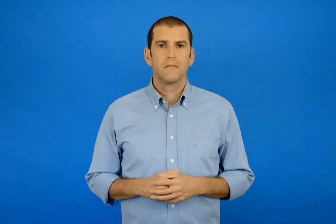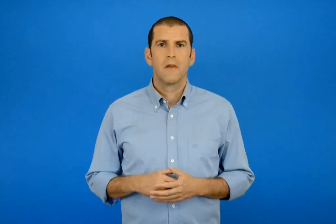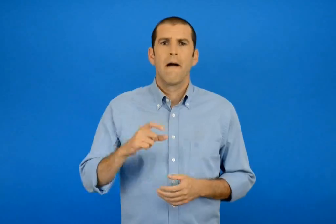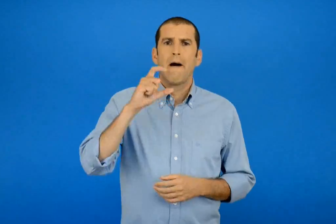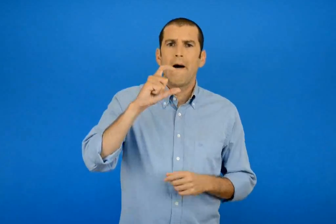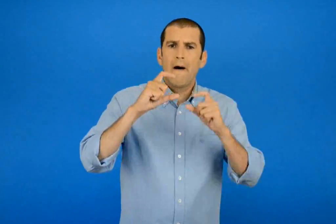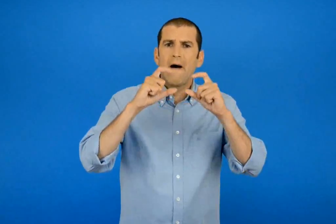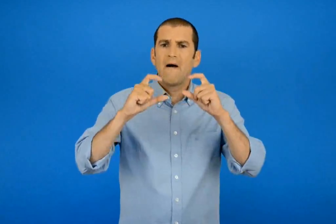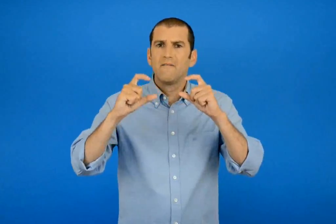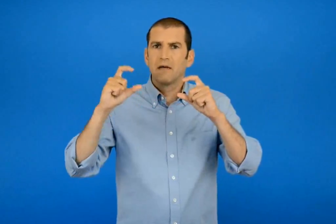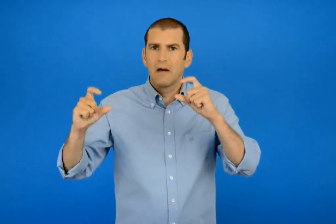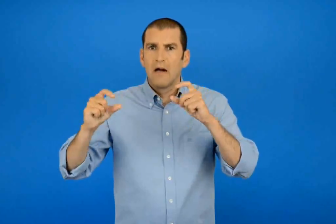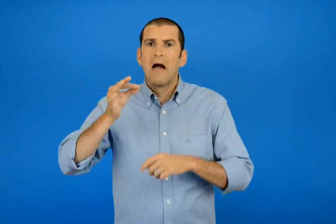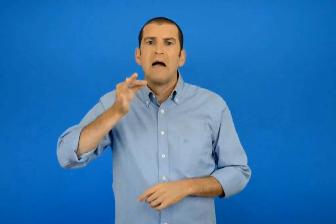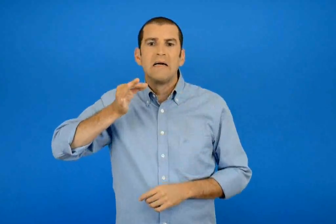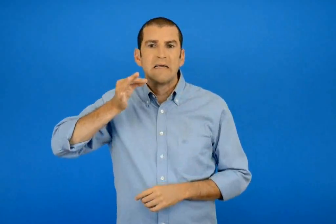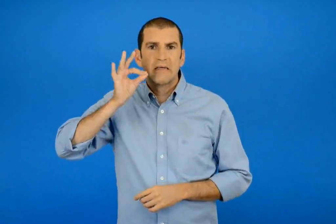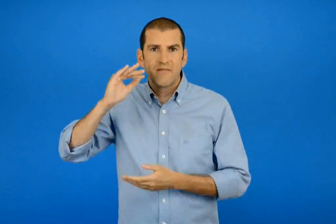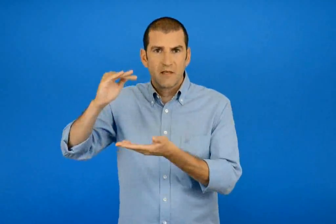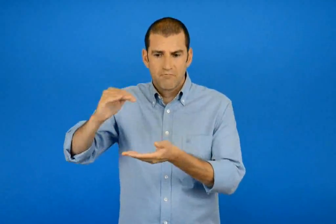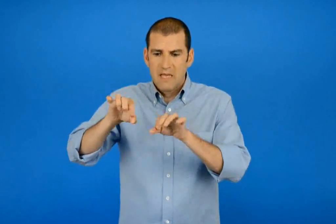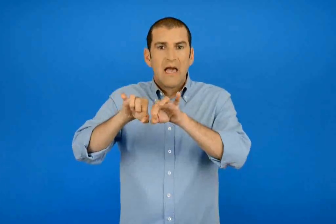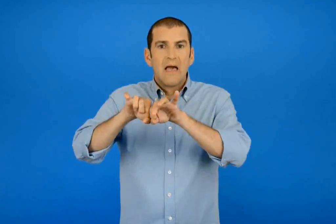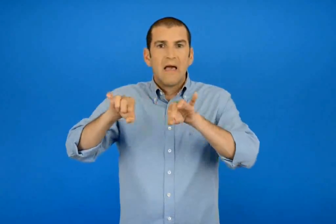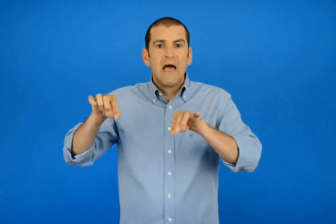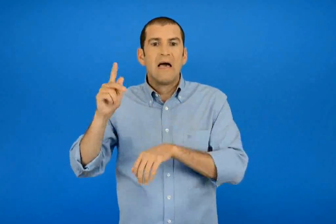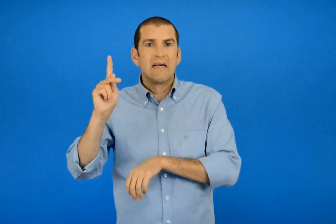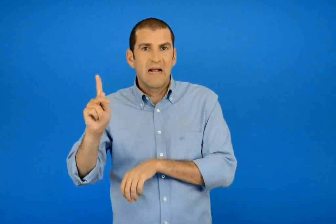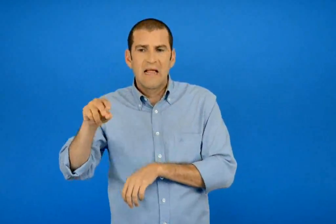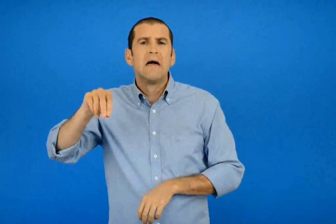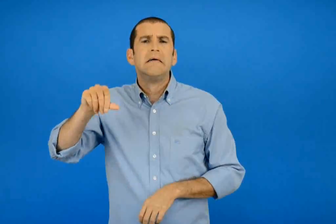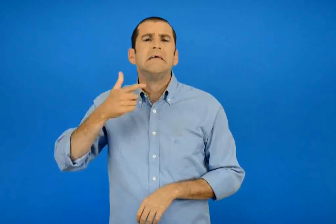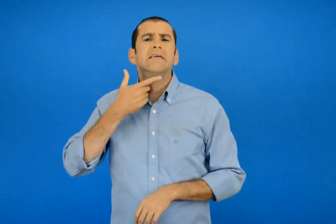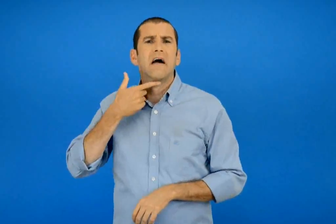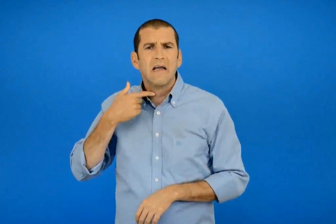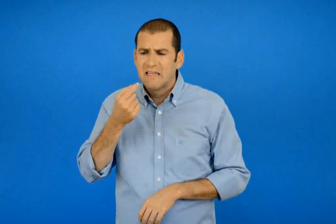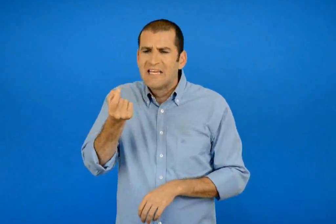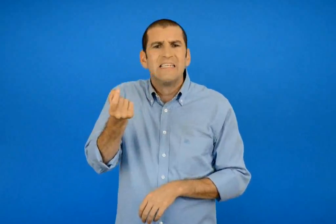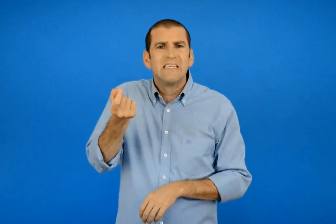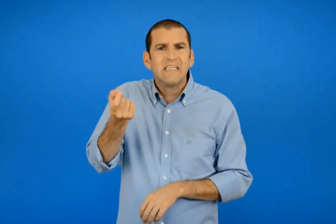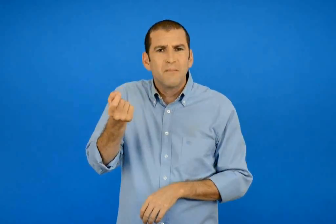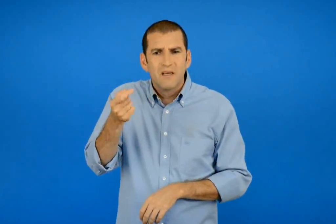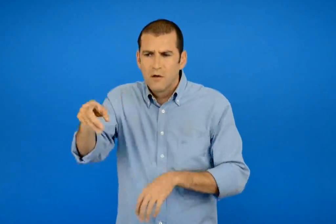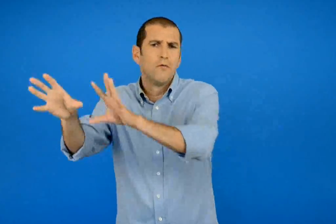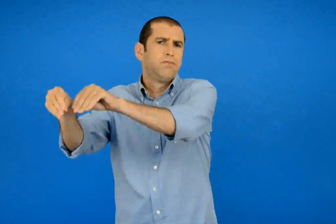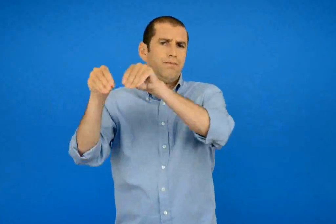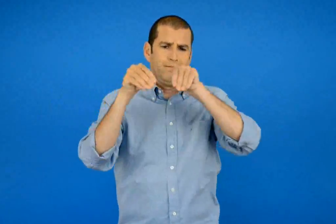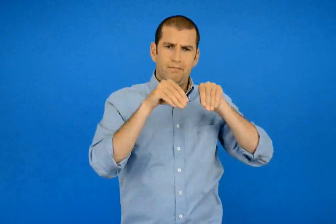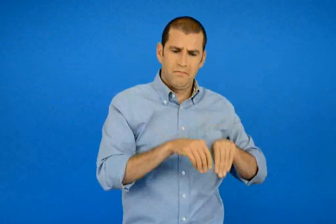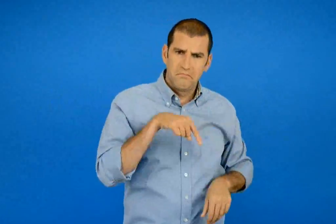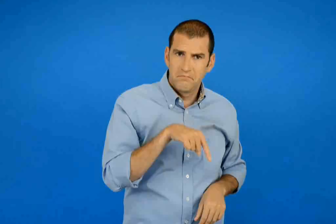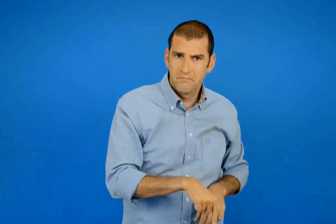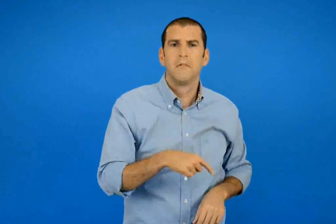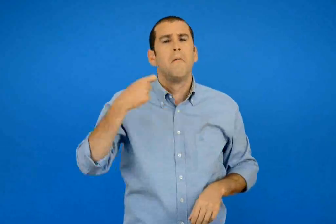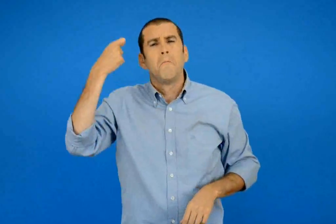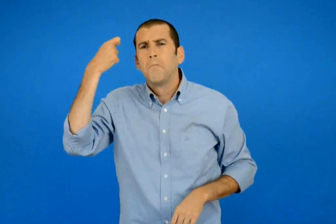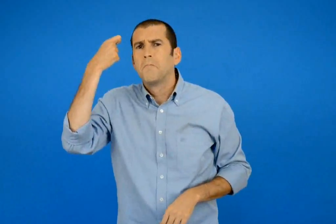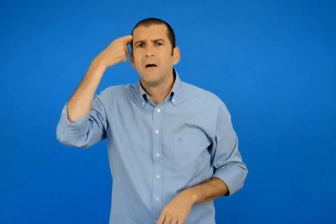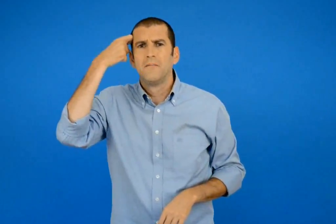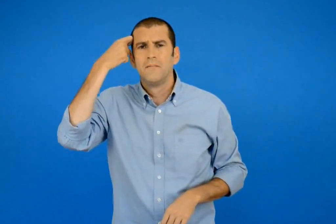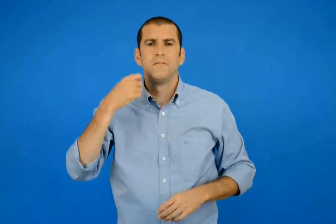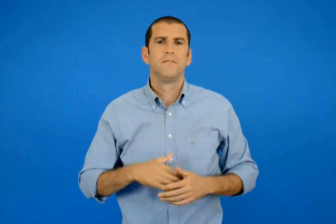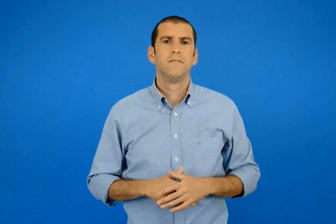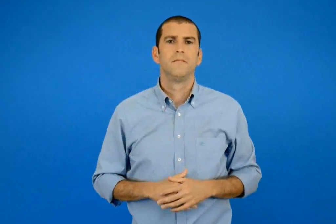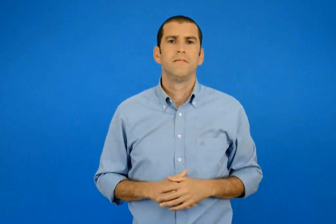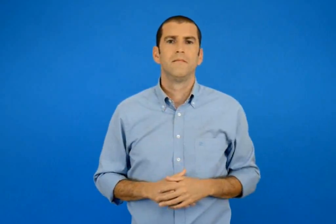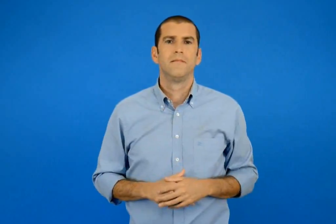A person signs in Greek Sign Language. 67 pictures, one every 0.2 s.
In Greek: φέρε αυγά καφέ κανέλα ζάχαρη σησάμι τρελά
